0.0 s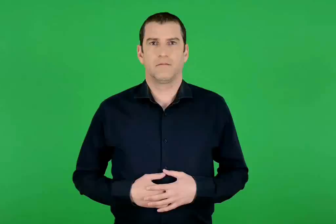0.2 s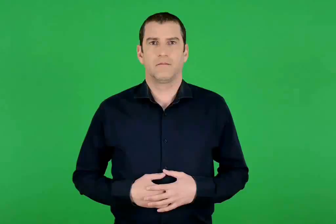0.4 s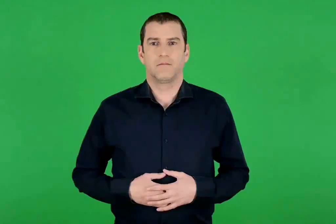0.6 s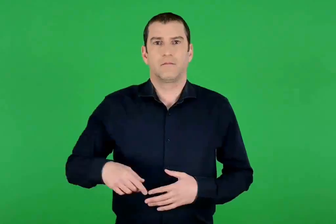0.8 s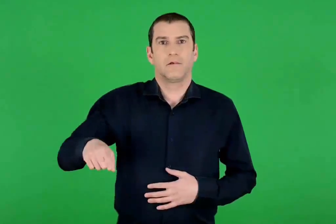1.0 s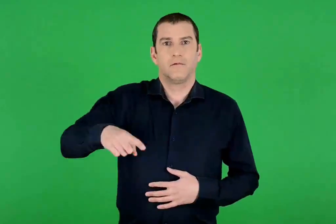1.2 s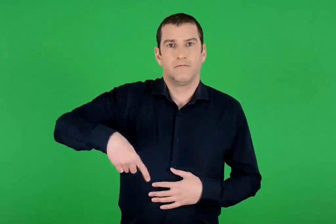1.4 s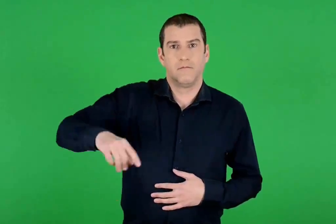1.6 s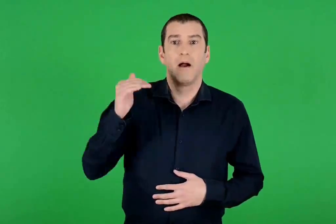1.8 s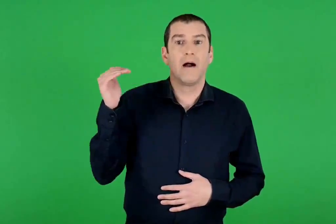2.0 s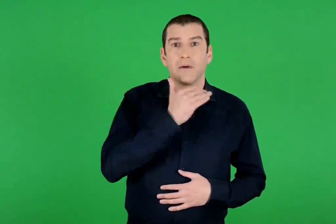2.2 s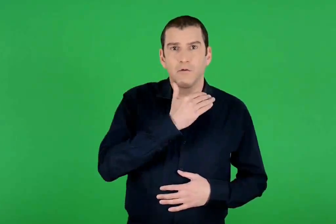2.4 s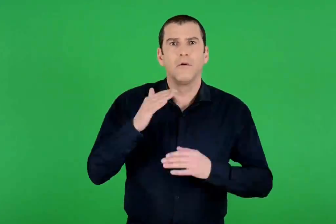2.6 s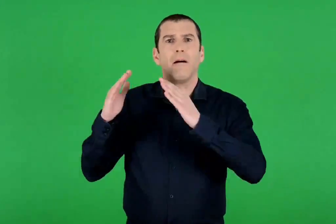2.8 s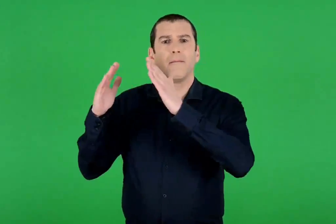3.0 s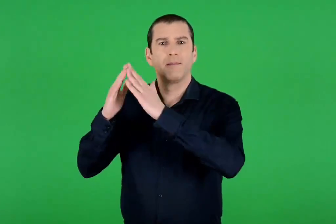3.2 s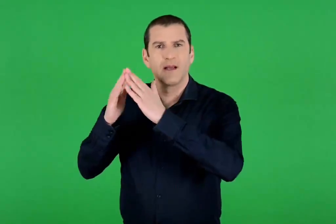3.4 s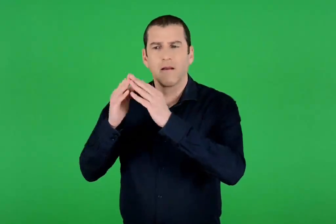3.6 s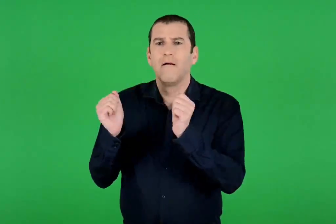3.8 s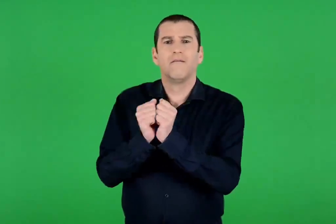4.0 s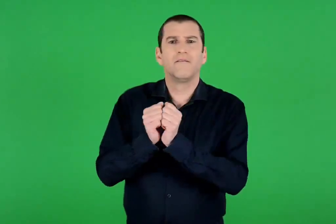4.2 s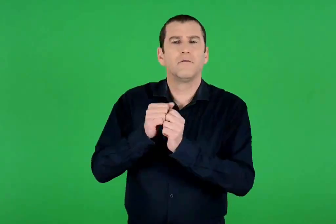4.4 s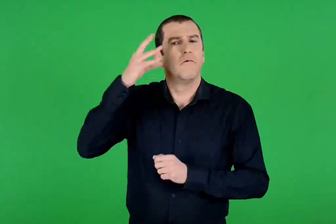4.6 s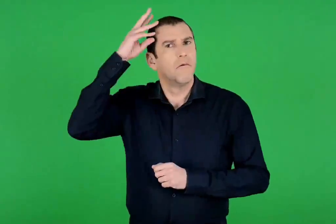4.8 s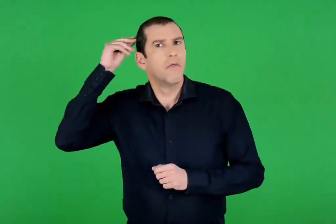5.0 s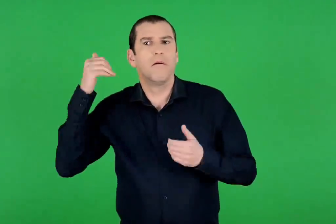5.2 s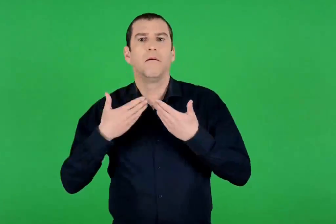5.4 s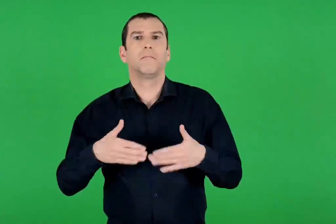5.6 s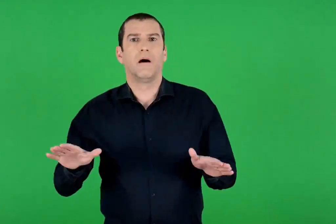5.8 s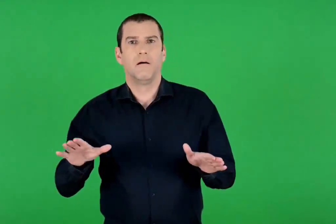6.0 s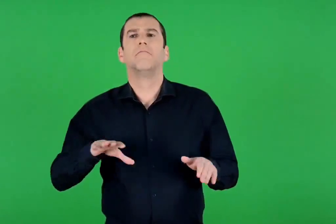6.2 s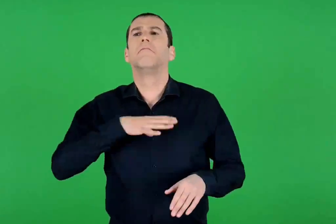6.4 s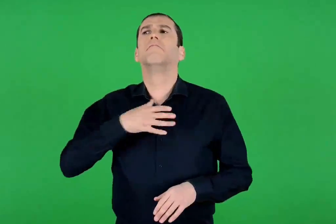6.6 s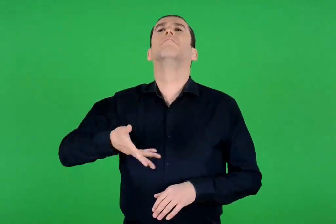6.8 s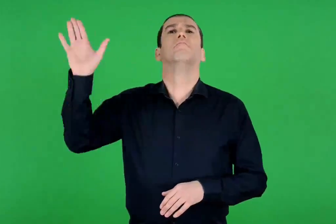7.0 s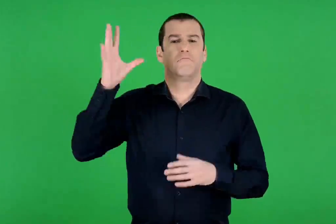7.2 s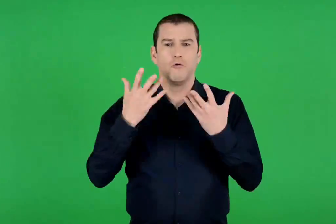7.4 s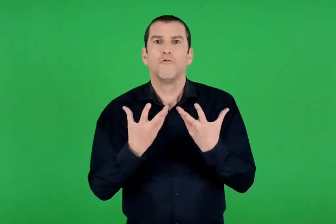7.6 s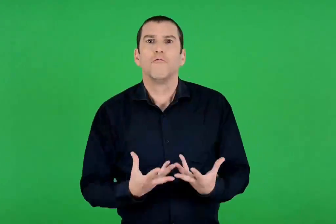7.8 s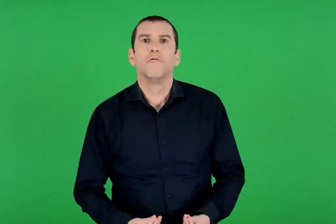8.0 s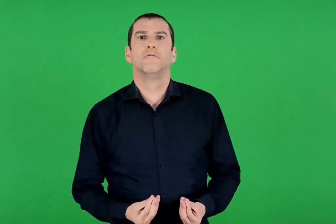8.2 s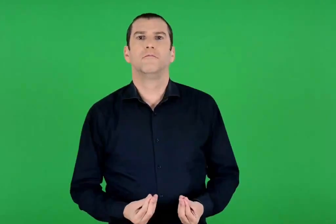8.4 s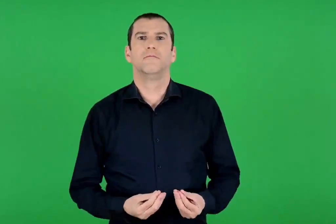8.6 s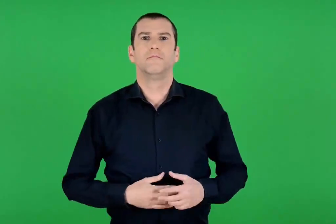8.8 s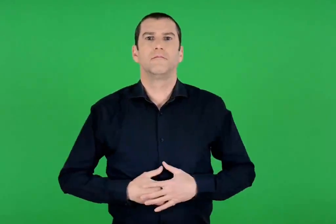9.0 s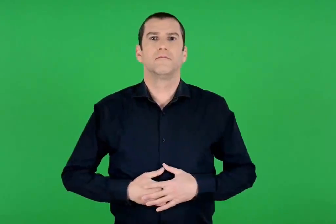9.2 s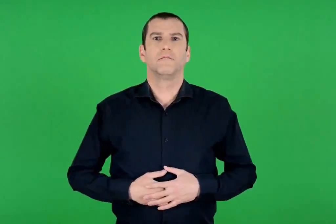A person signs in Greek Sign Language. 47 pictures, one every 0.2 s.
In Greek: αμέσως ξέχασαν πατρίδα και συντρόφους και δεν ήθελαν να φύγουν από εκεί
